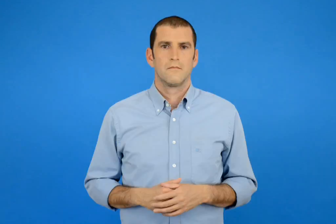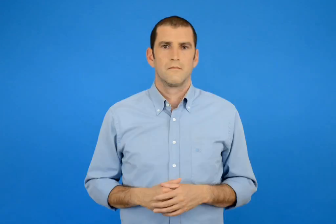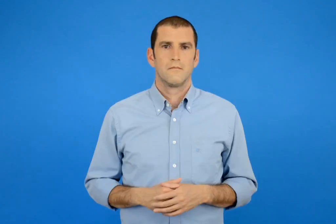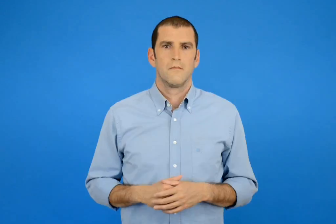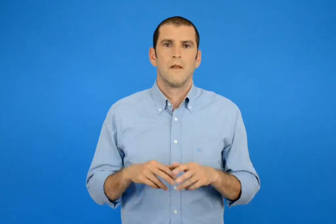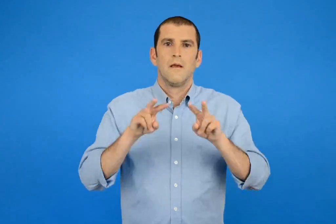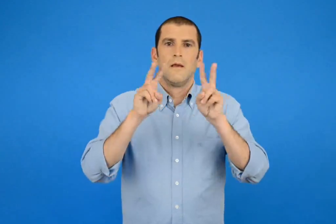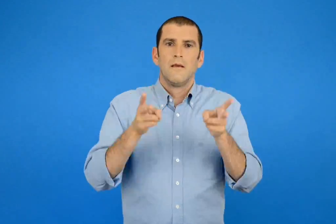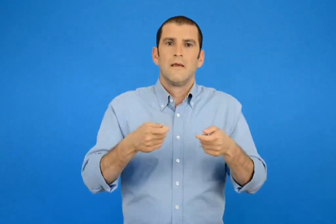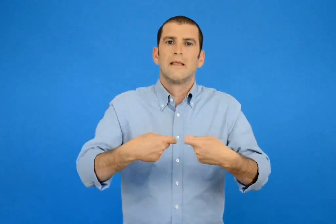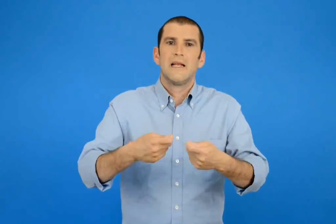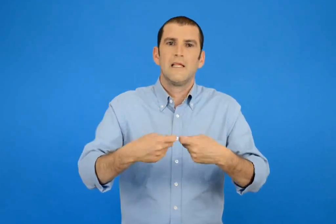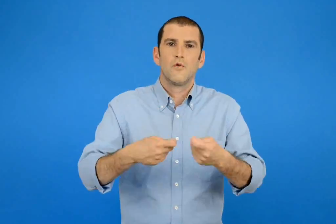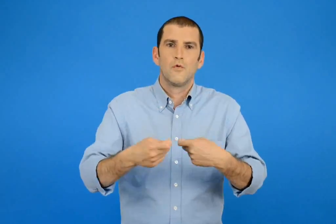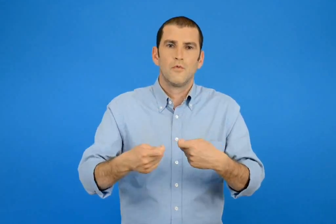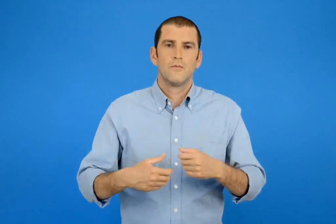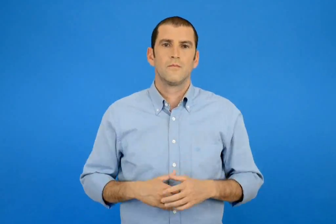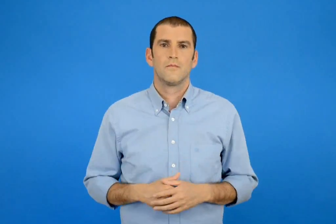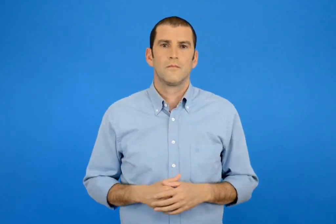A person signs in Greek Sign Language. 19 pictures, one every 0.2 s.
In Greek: στο κυλικείο
